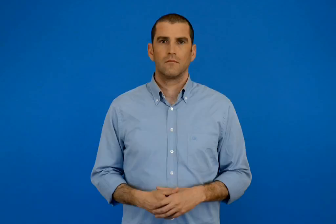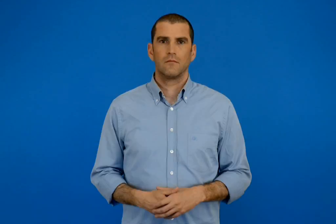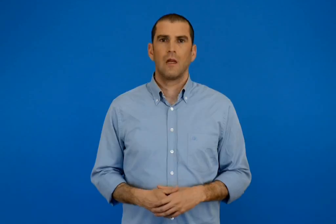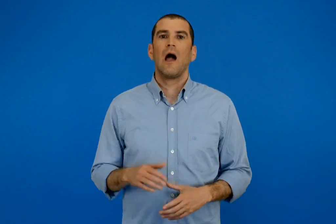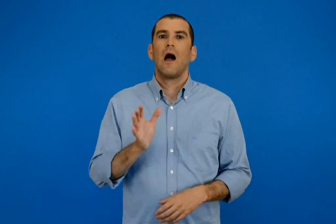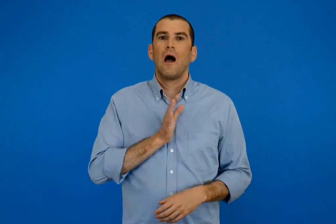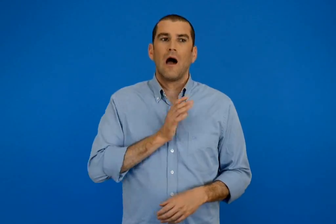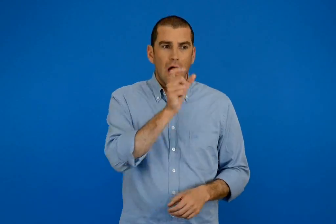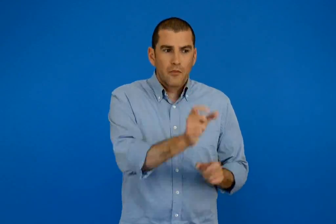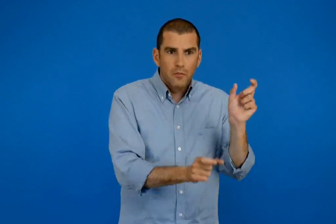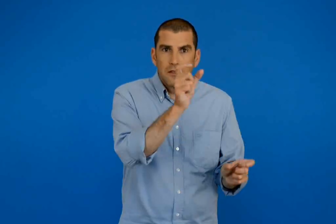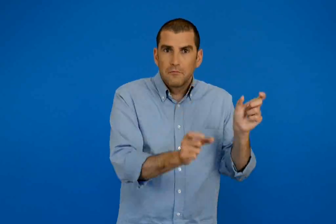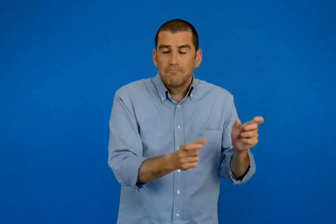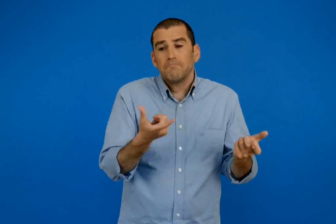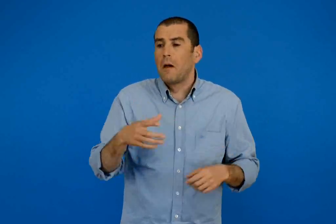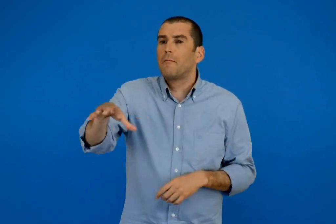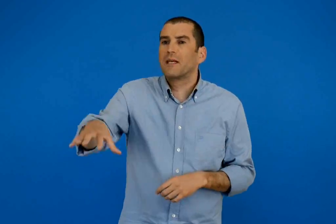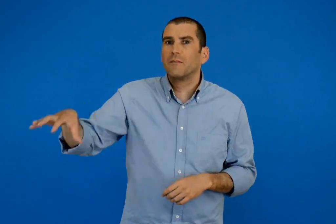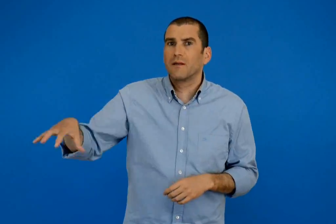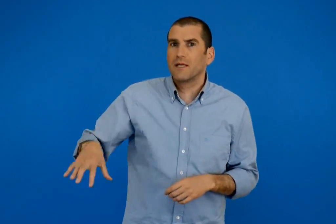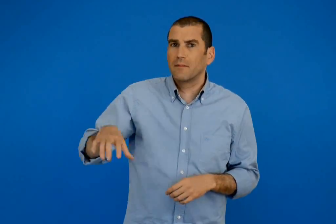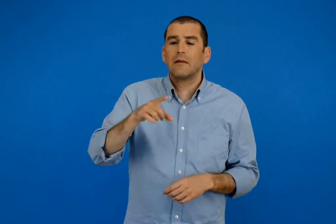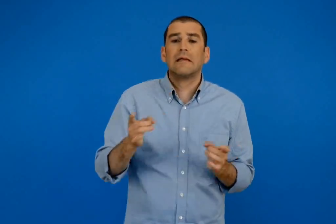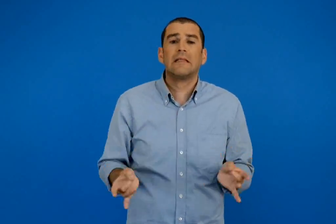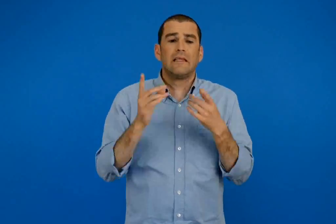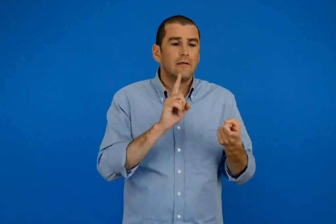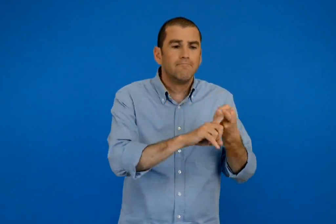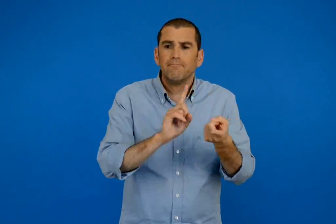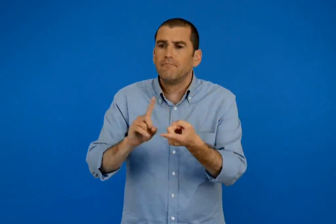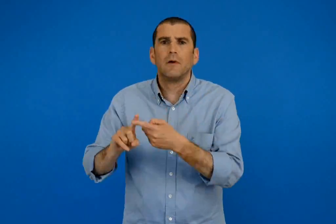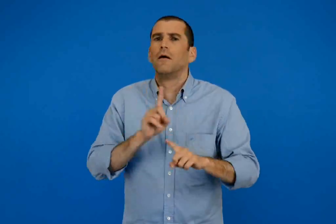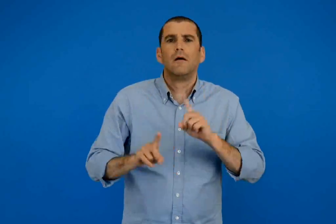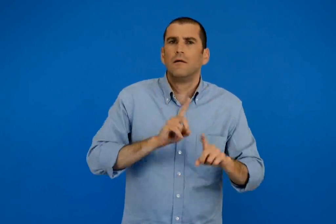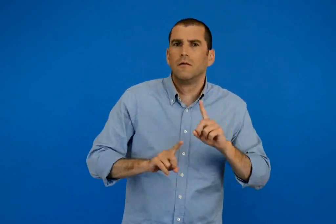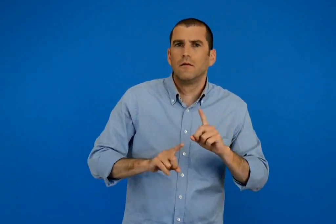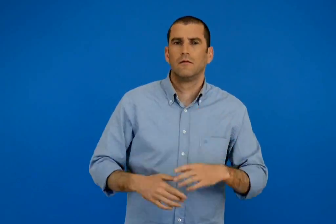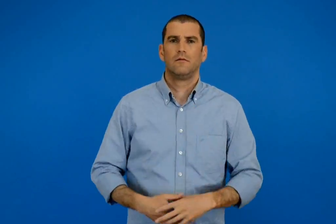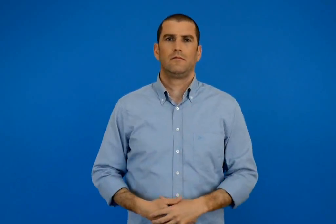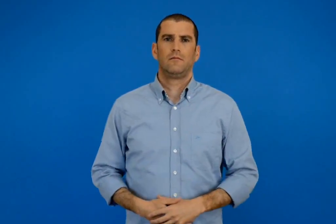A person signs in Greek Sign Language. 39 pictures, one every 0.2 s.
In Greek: ποιους ανθρώπους και ποια μέρη μπορεί να συναντήσεις ;
